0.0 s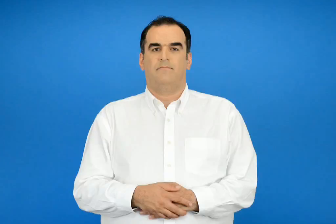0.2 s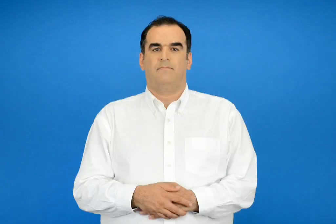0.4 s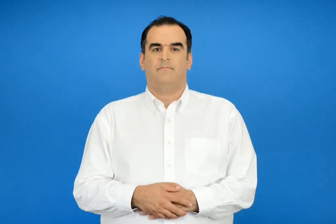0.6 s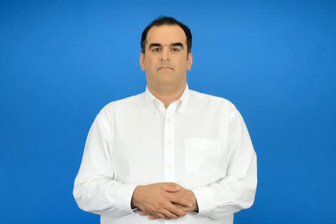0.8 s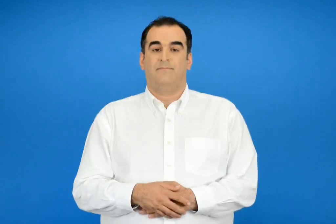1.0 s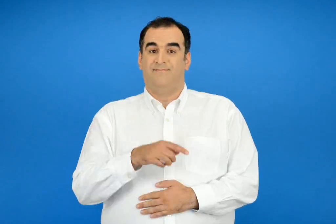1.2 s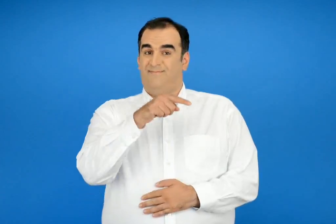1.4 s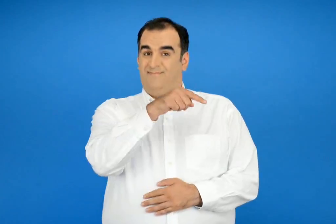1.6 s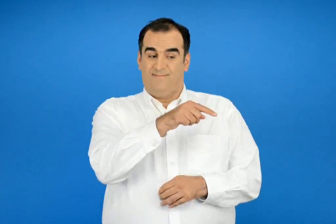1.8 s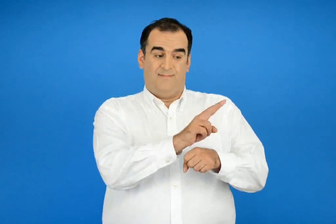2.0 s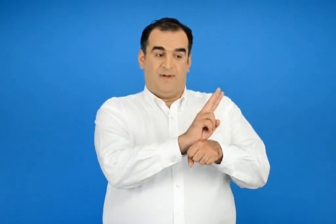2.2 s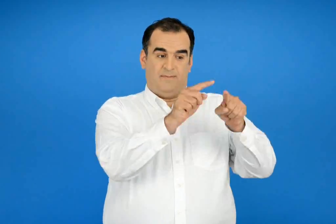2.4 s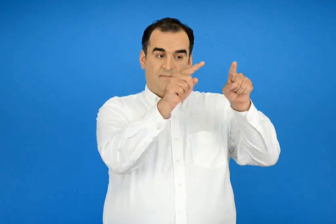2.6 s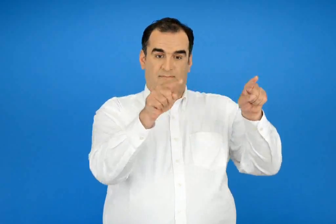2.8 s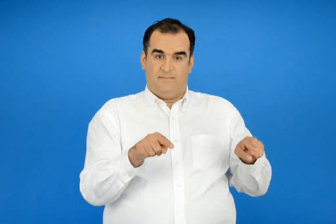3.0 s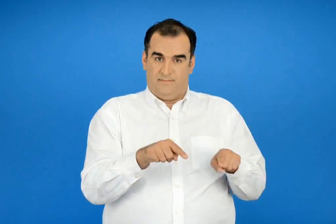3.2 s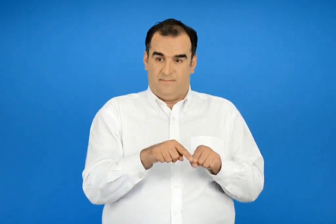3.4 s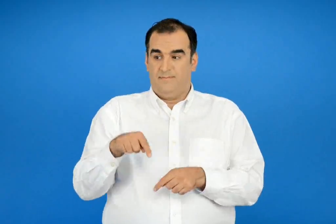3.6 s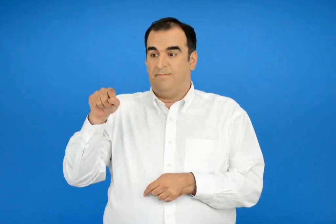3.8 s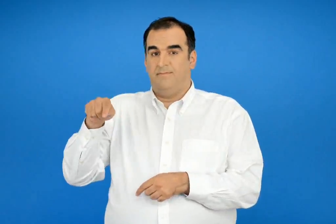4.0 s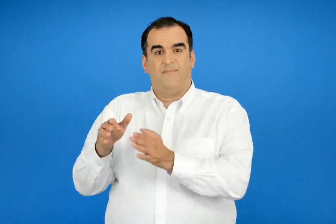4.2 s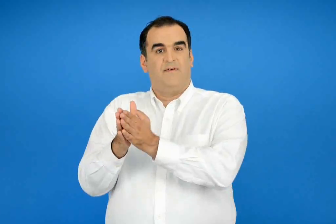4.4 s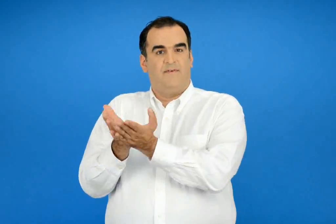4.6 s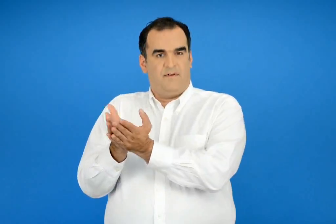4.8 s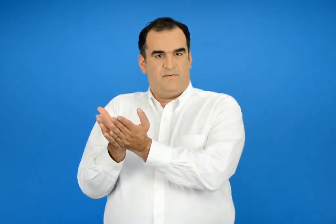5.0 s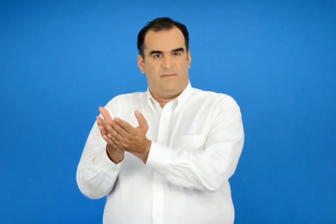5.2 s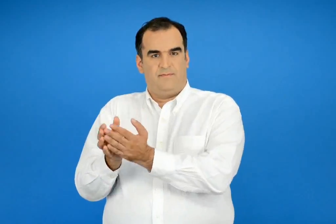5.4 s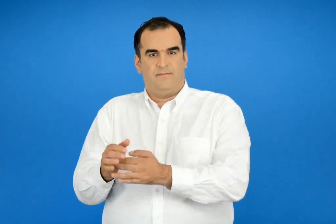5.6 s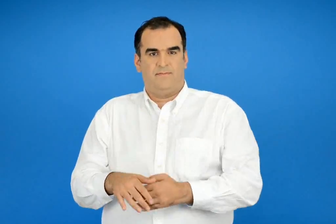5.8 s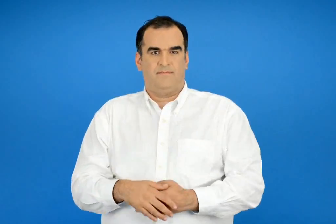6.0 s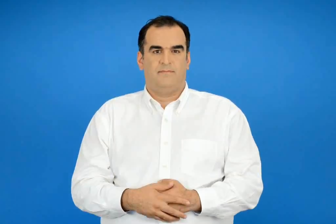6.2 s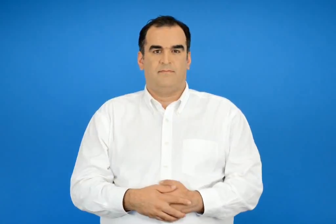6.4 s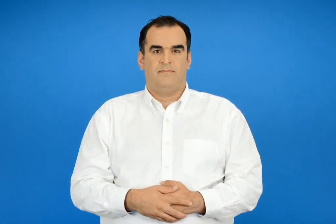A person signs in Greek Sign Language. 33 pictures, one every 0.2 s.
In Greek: το φύλλο το βιβλίο
